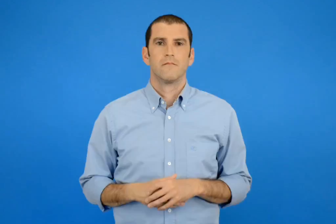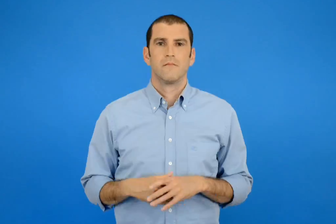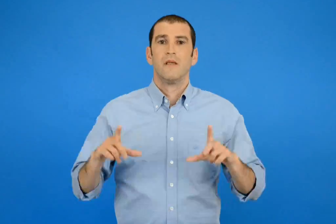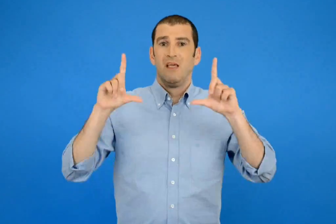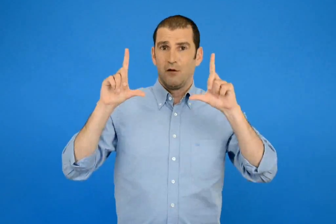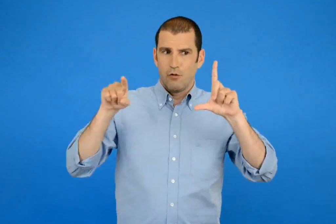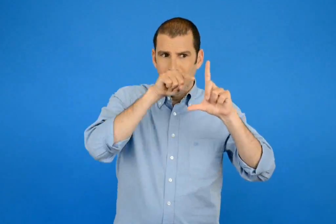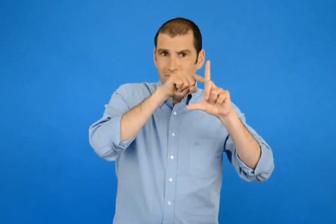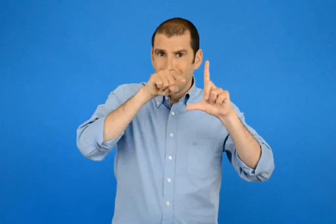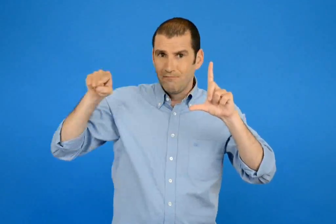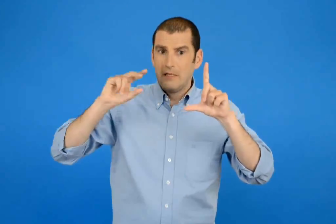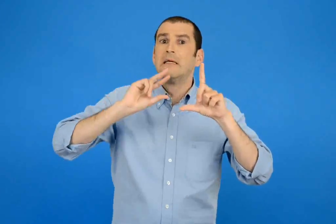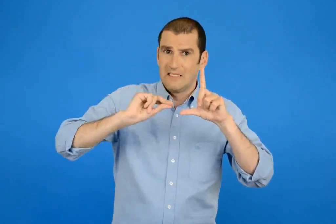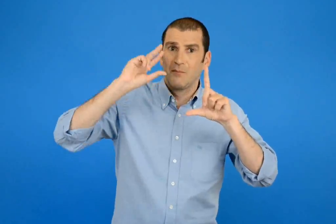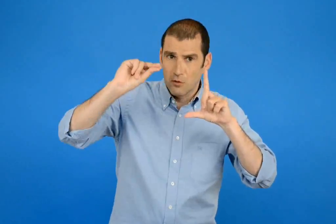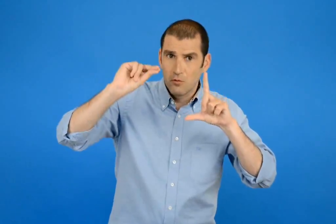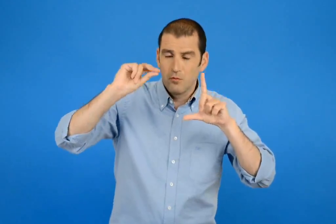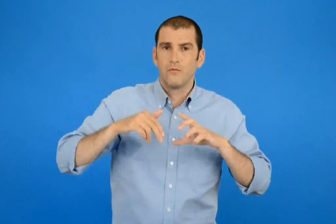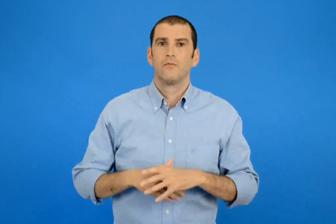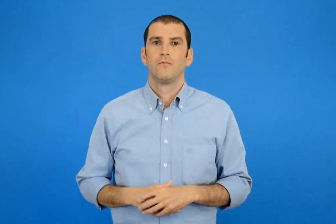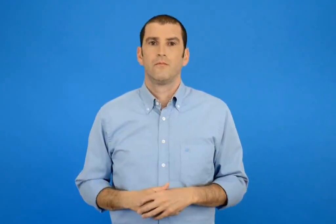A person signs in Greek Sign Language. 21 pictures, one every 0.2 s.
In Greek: είναι συμμετρικό ;
